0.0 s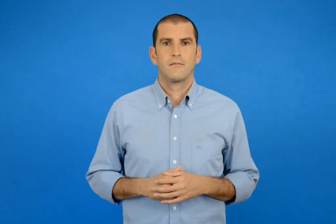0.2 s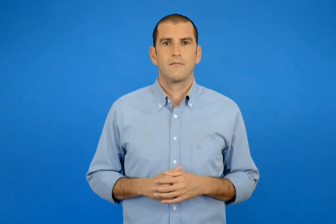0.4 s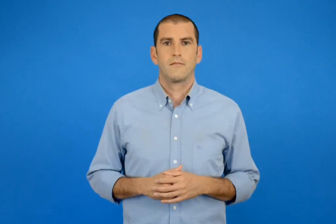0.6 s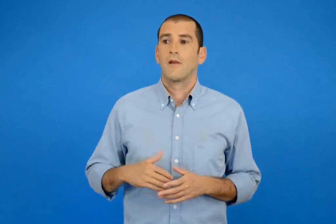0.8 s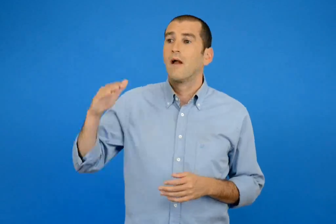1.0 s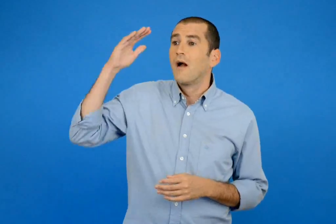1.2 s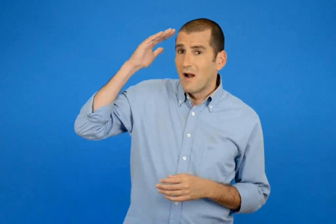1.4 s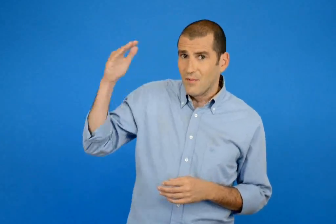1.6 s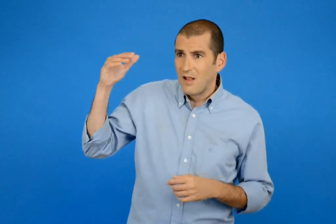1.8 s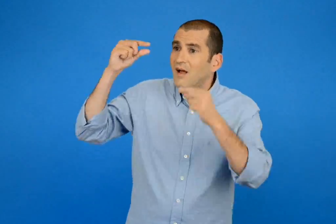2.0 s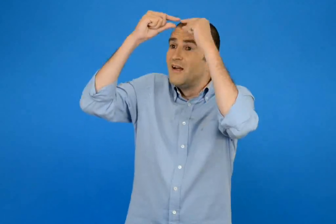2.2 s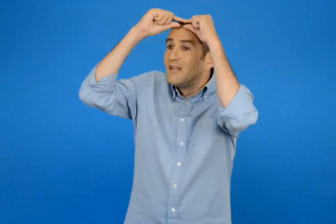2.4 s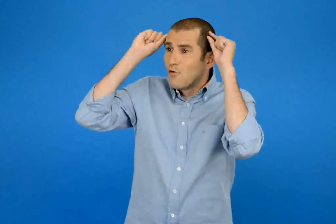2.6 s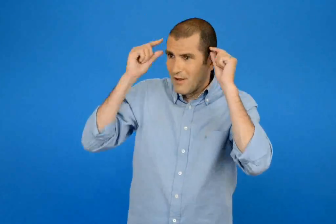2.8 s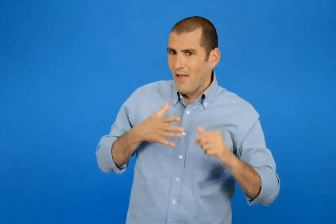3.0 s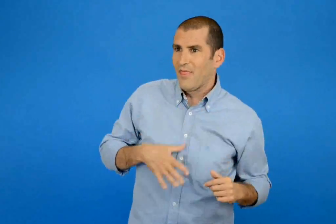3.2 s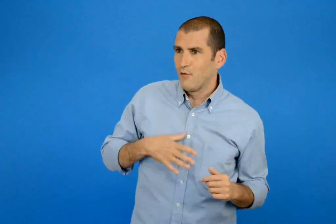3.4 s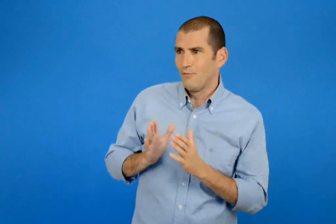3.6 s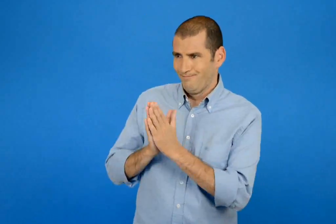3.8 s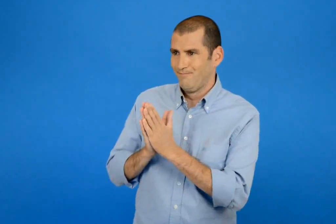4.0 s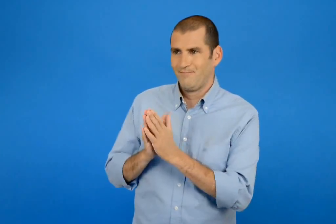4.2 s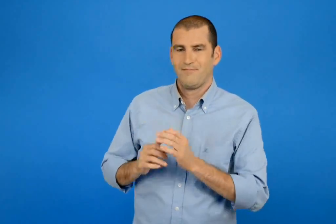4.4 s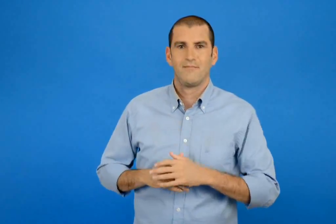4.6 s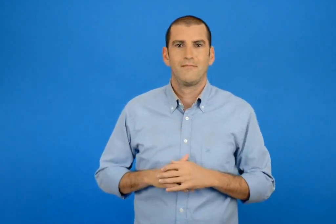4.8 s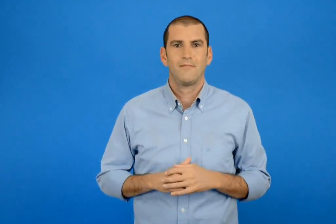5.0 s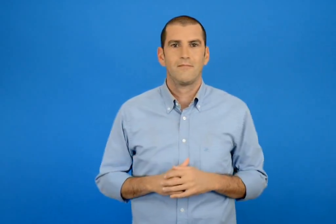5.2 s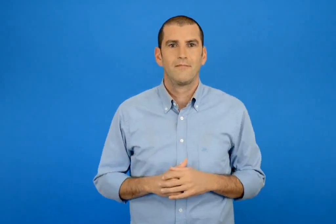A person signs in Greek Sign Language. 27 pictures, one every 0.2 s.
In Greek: καλημέρα μου δίνετε την ιωάννα παρακαλώ ;
